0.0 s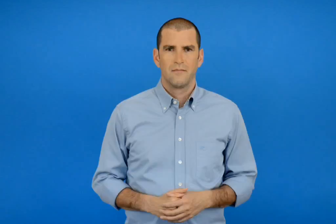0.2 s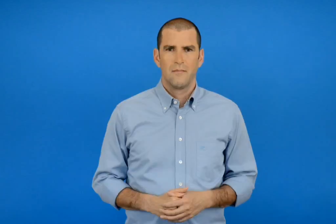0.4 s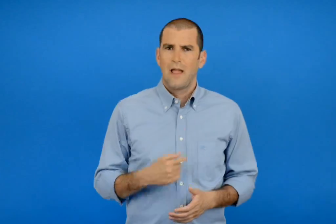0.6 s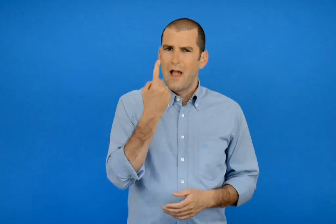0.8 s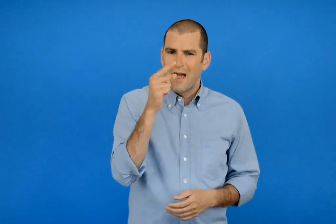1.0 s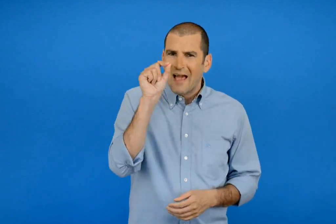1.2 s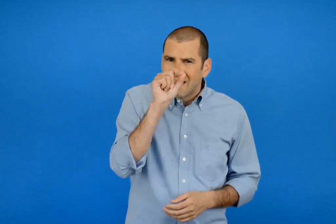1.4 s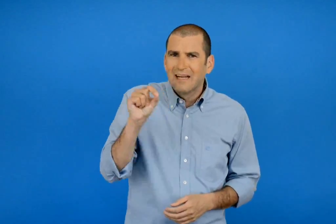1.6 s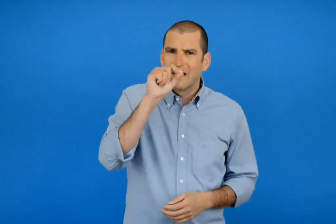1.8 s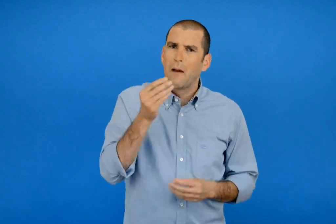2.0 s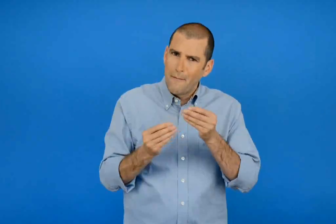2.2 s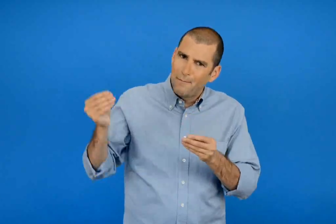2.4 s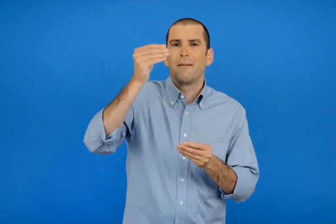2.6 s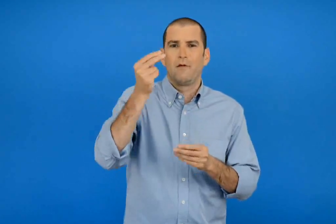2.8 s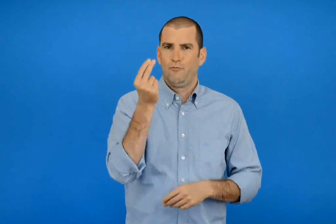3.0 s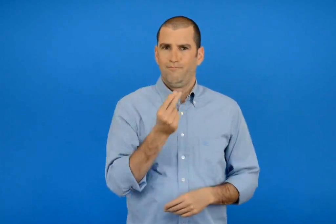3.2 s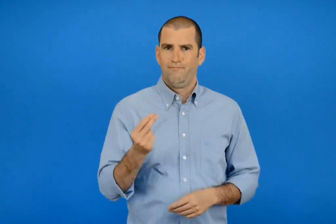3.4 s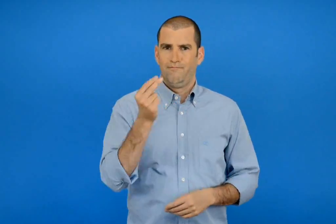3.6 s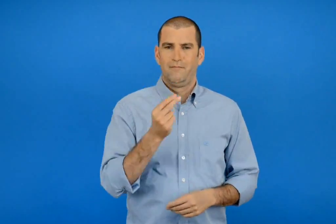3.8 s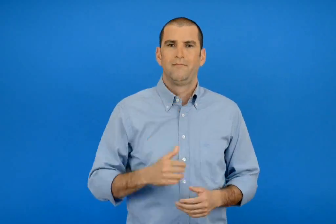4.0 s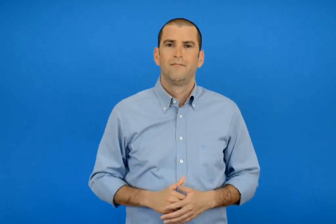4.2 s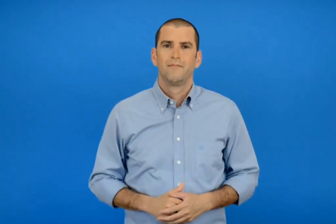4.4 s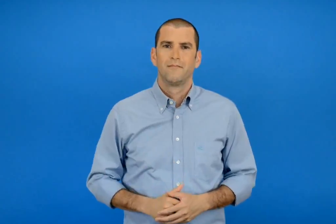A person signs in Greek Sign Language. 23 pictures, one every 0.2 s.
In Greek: ζωγραφίζω ένα κυκλάκι περισσότερο
